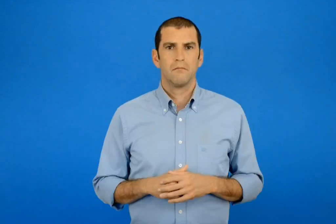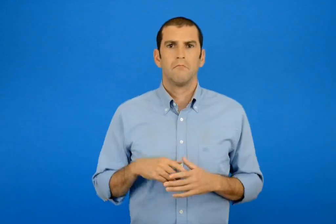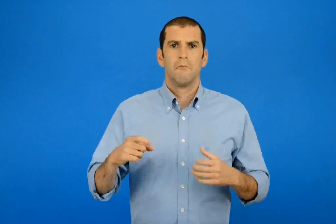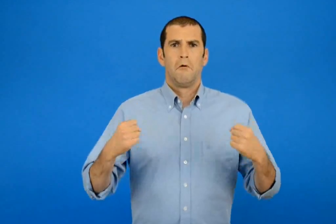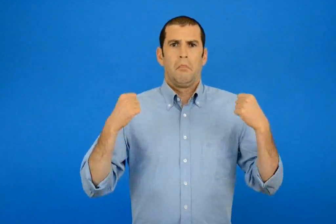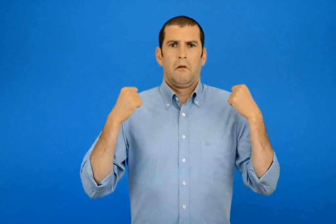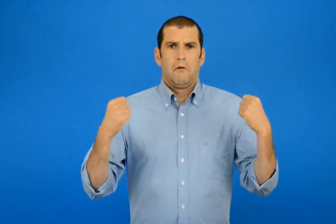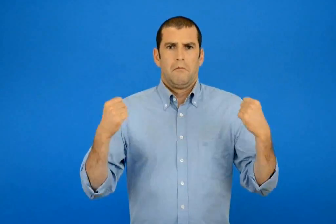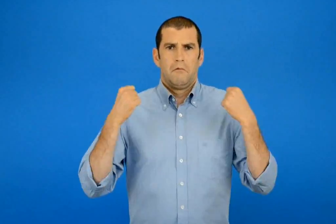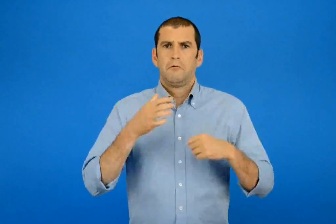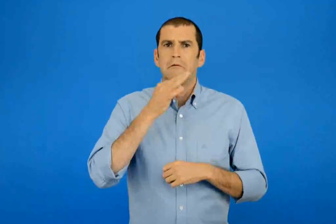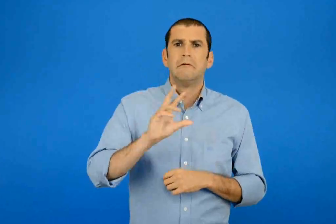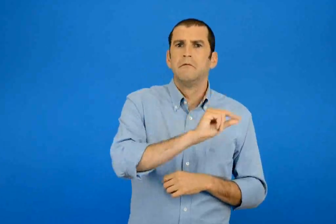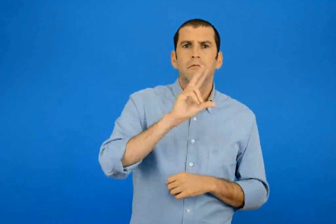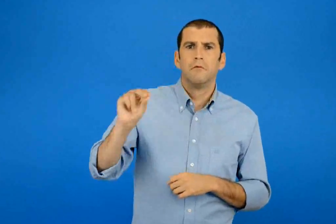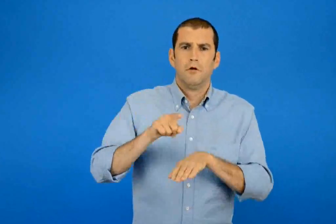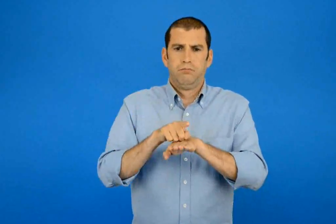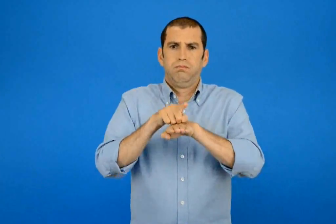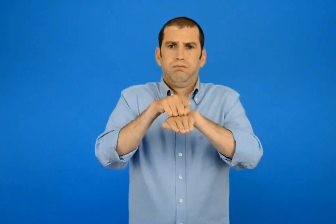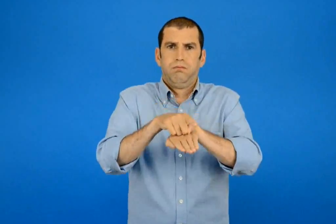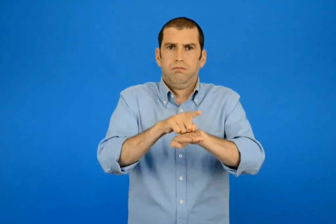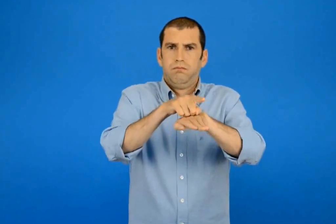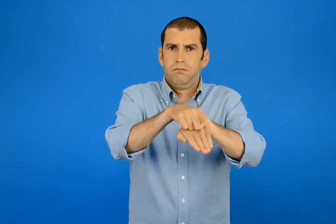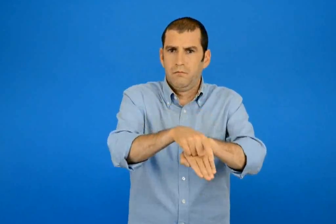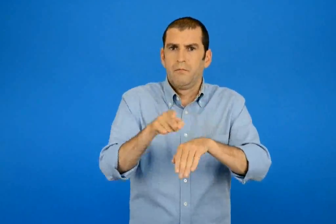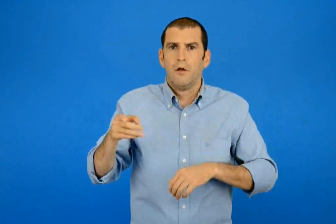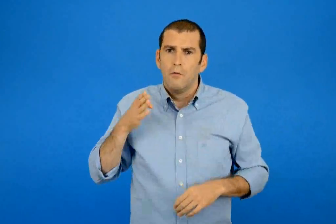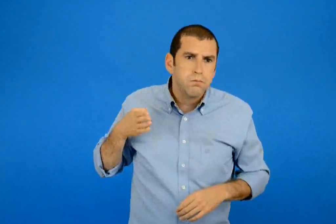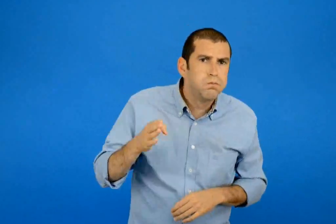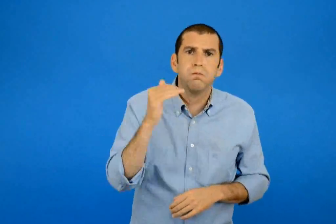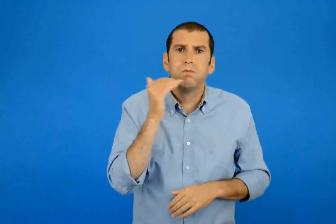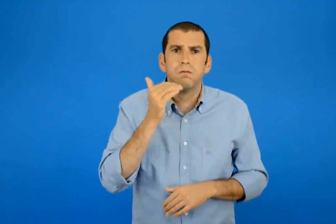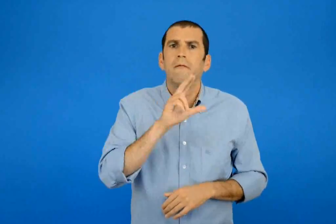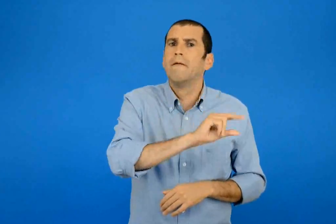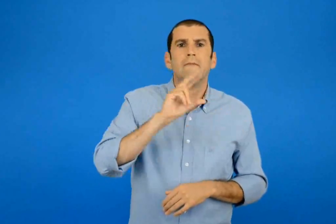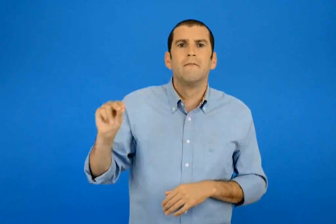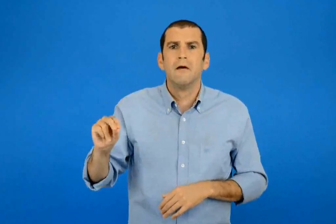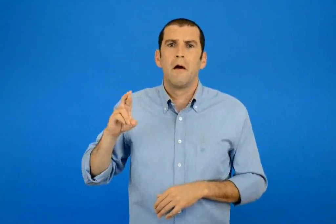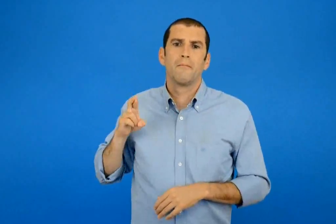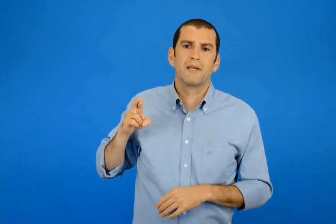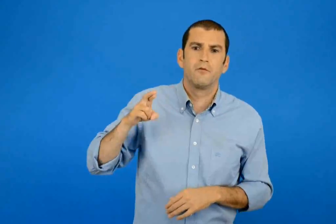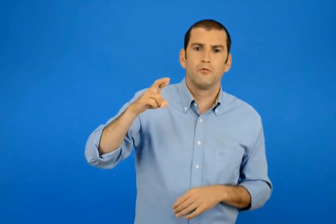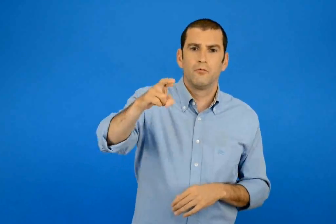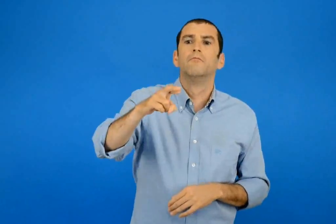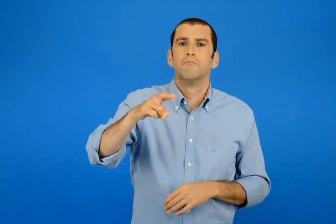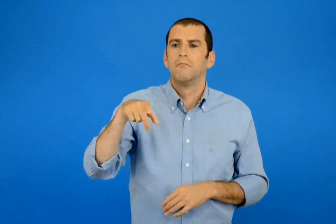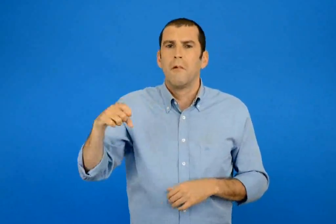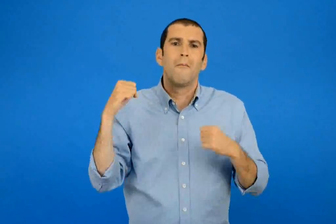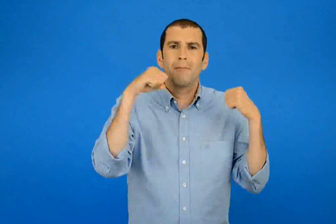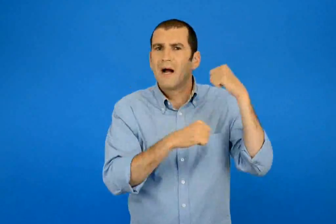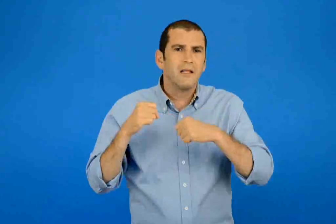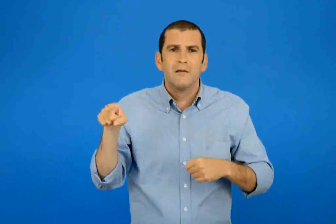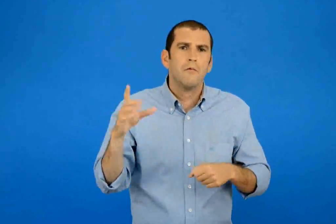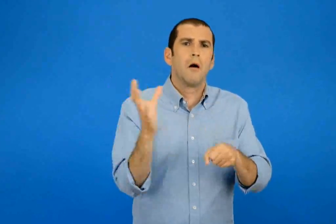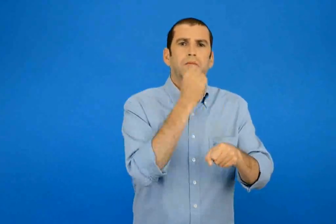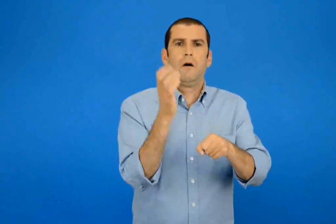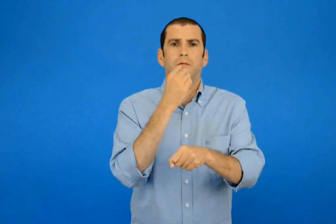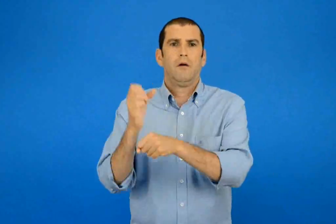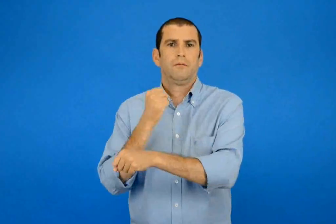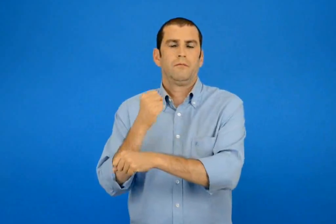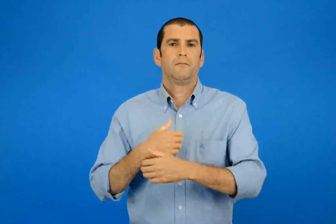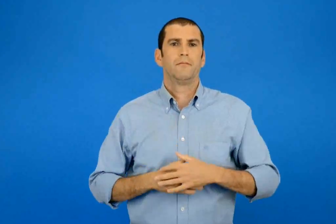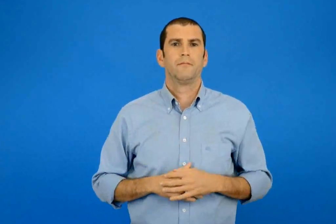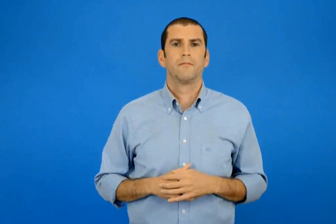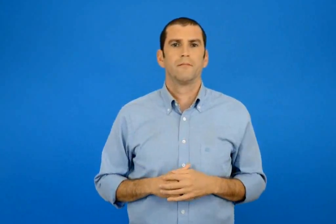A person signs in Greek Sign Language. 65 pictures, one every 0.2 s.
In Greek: δυνατός σαν άρμα γρήγορος σαν πύραυλος είναι νικητής σε κάθε πάλη
